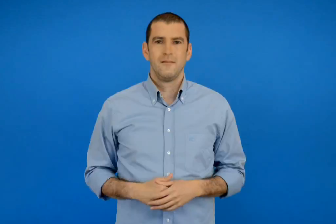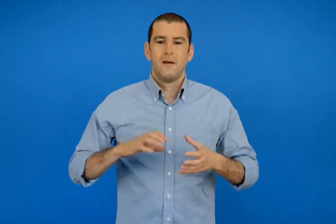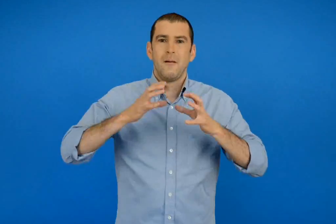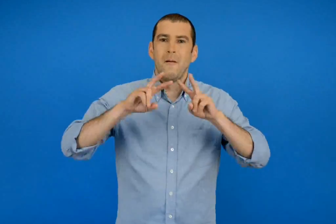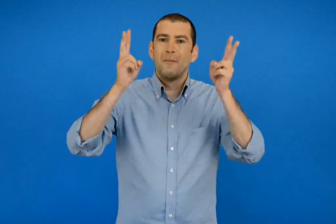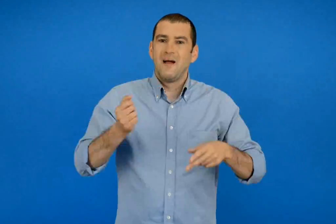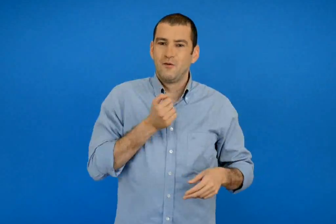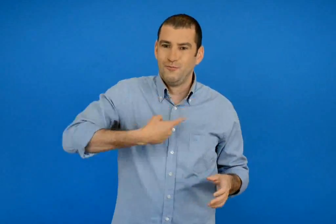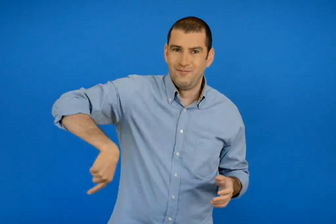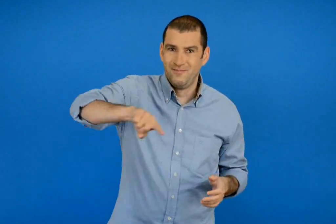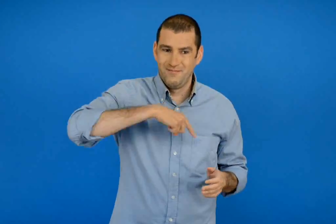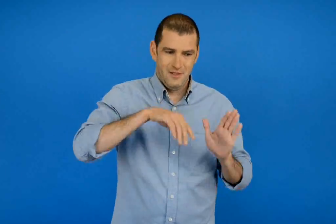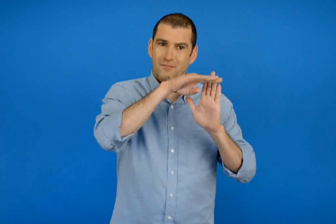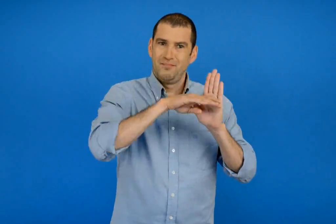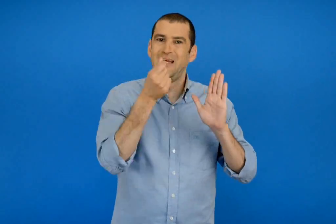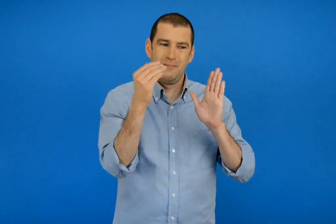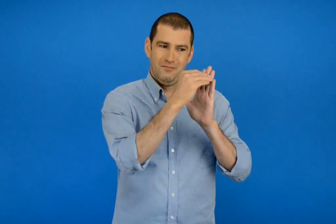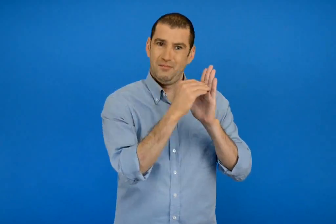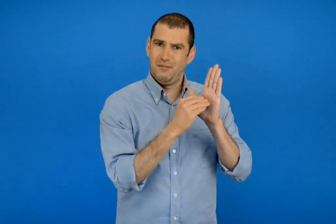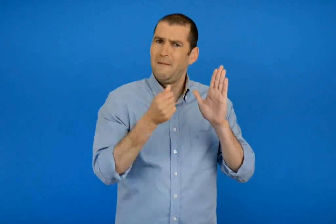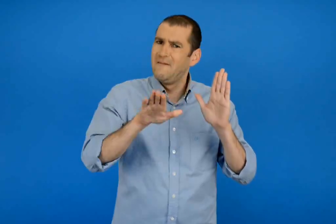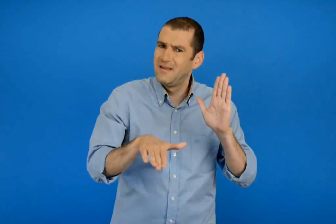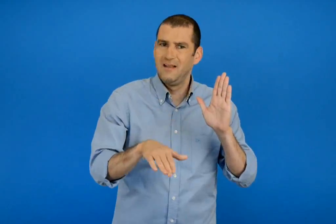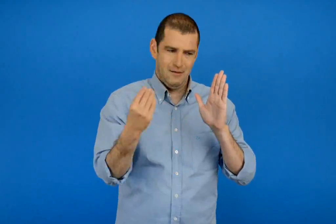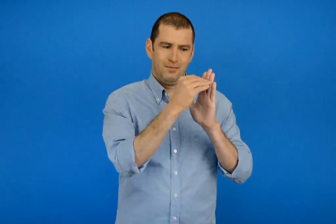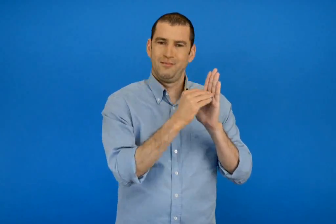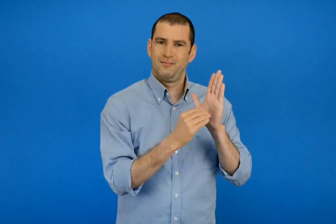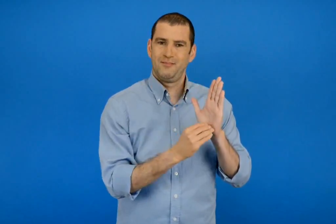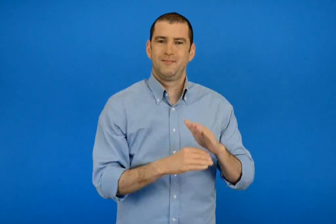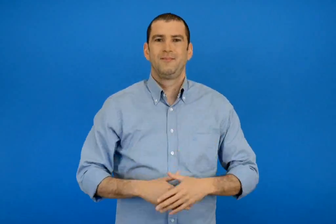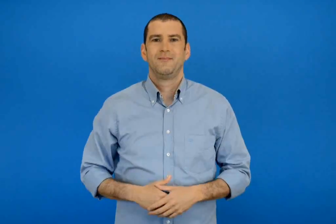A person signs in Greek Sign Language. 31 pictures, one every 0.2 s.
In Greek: να φτιάξουμε τιμοκατάλογο με φτηνές τιμές για το μανάβικο μας
